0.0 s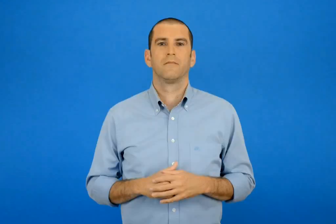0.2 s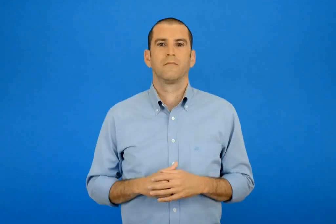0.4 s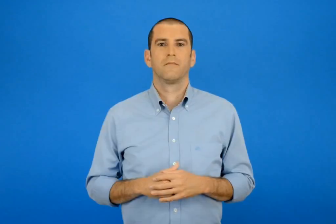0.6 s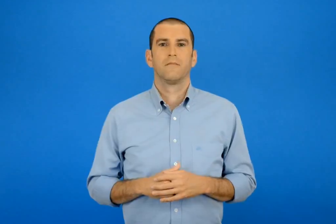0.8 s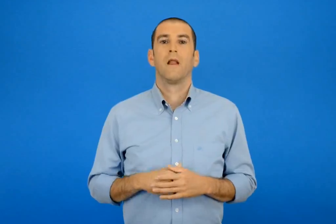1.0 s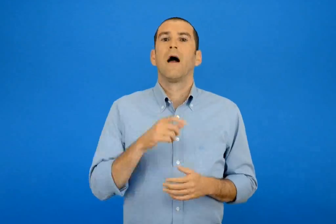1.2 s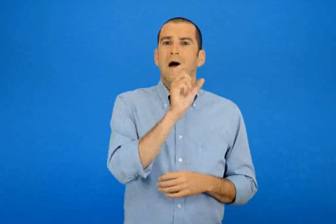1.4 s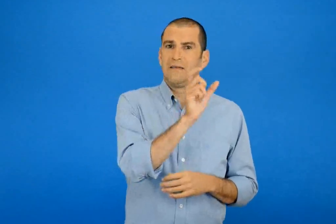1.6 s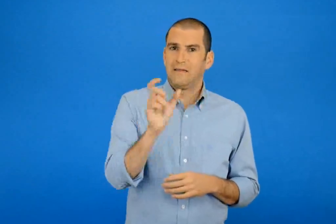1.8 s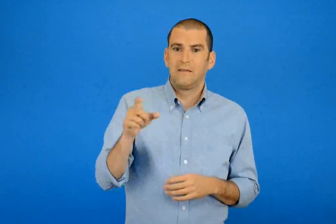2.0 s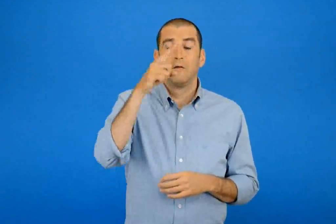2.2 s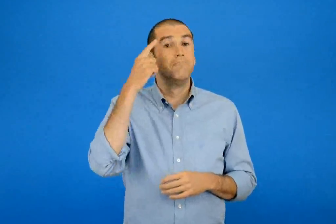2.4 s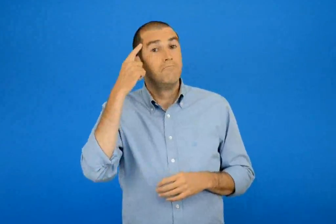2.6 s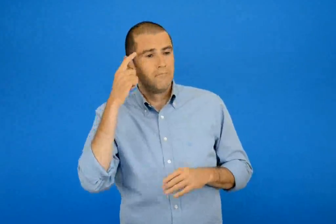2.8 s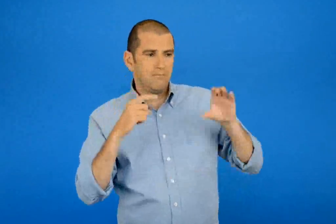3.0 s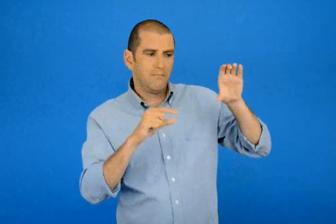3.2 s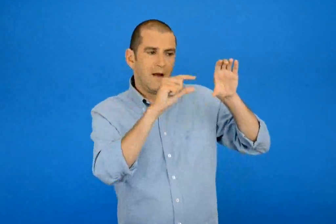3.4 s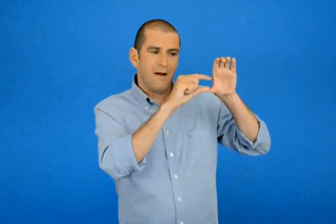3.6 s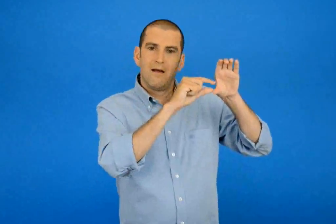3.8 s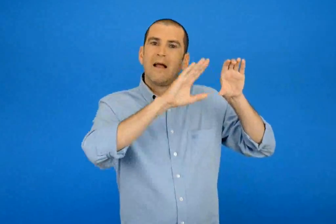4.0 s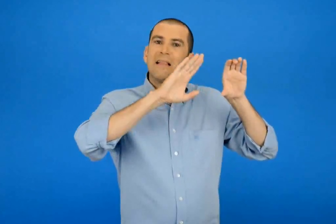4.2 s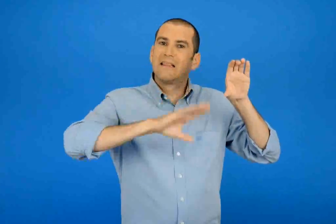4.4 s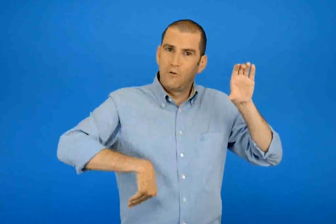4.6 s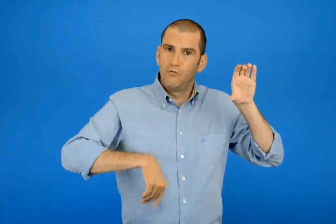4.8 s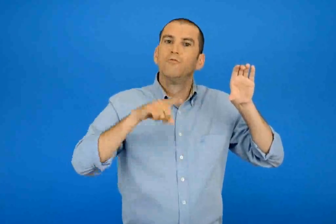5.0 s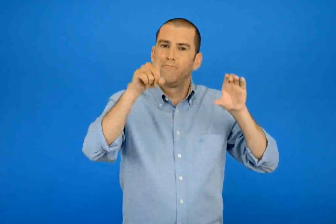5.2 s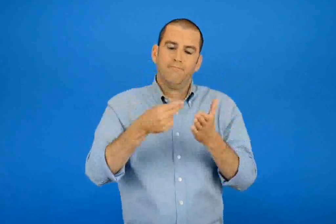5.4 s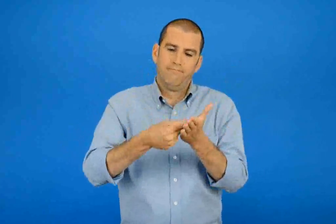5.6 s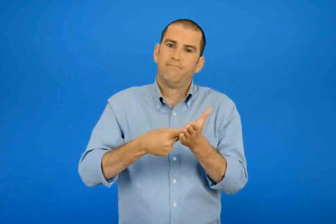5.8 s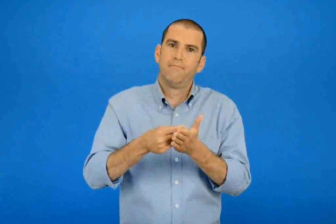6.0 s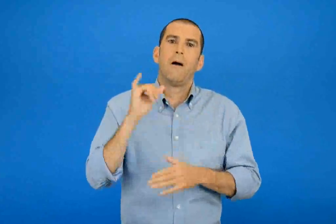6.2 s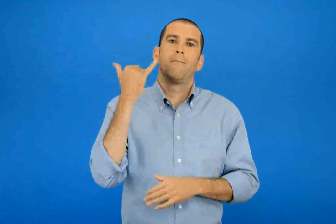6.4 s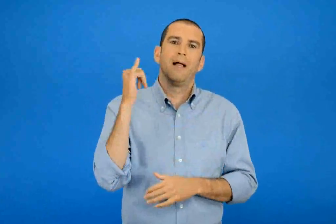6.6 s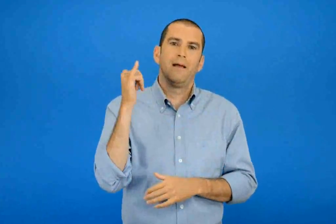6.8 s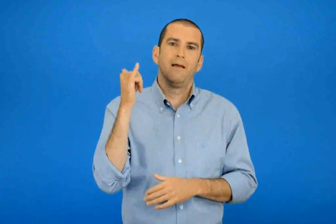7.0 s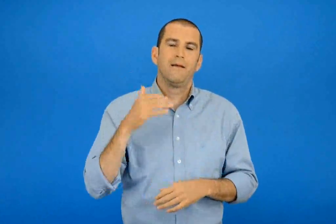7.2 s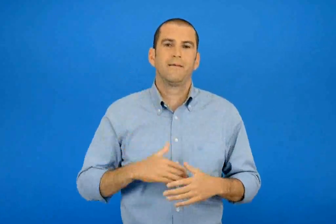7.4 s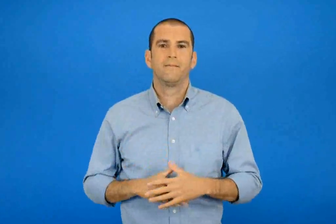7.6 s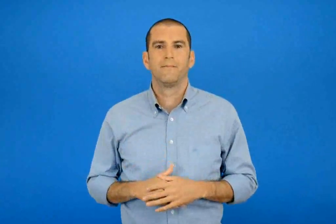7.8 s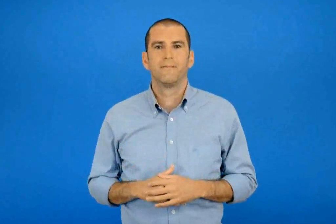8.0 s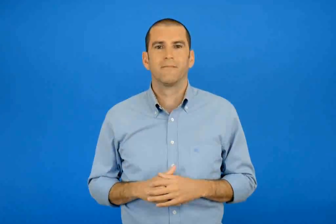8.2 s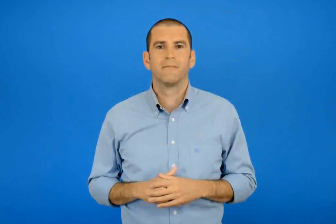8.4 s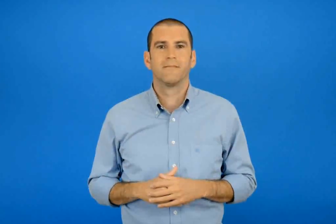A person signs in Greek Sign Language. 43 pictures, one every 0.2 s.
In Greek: και μπλε όσες λέξεις νομίζεις ότι βρίσκονται στο τέλος του λεξικού
